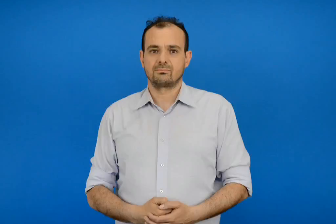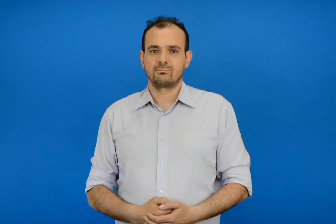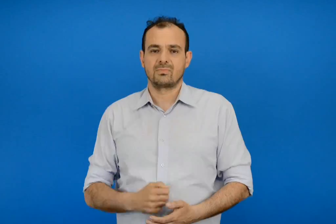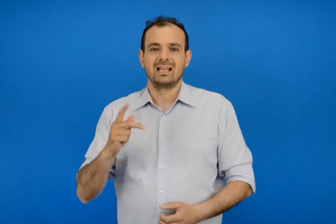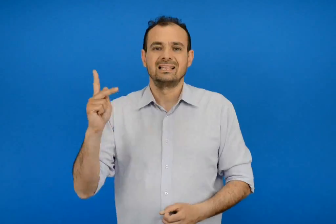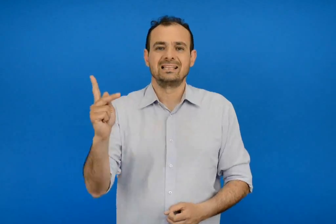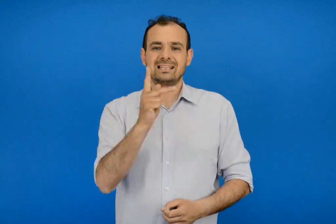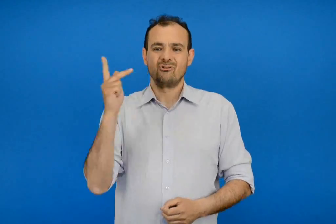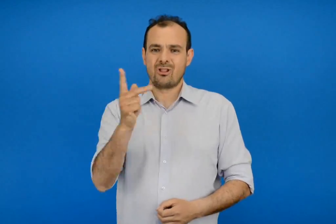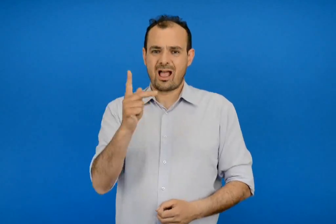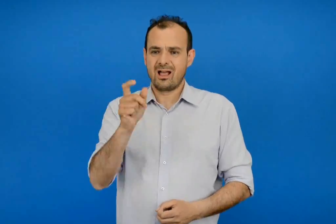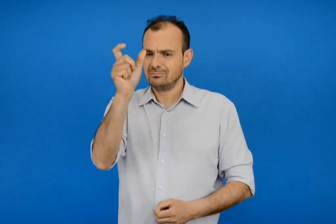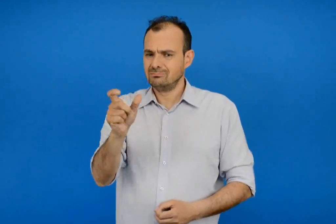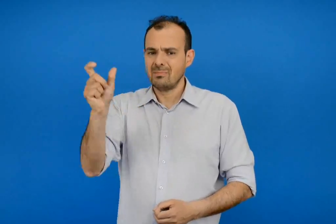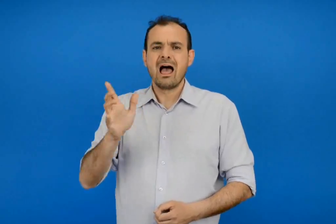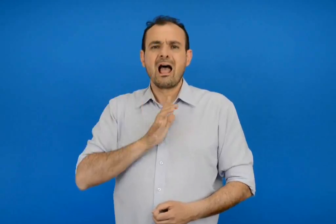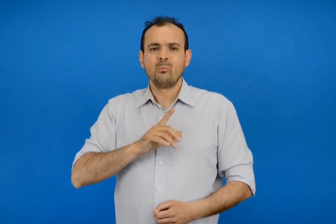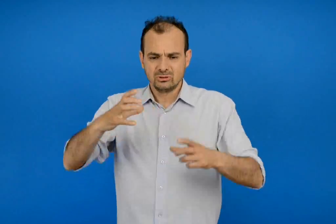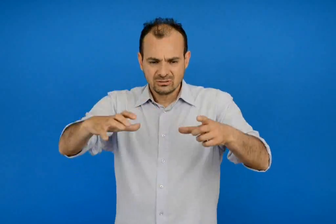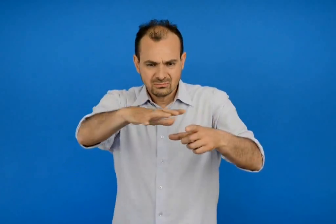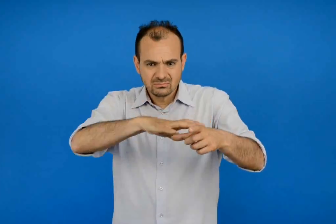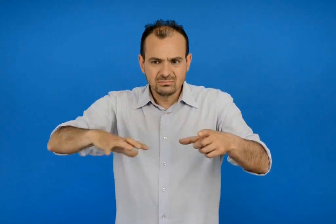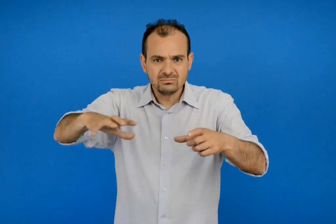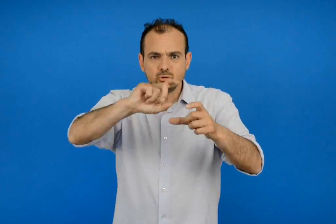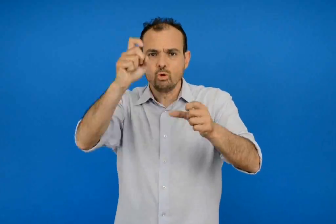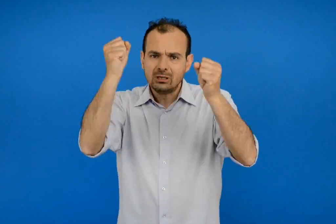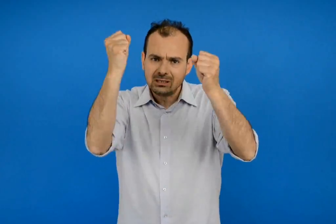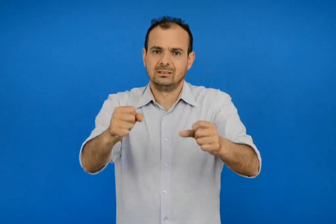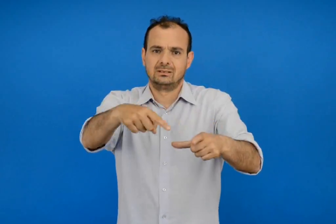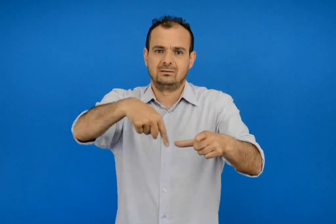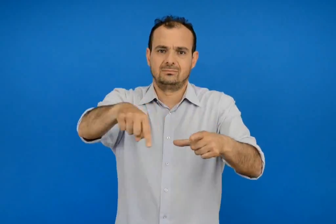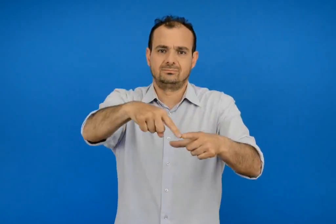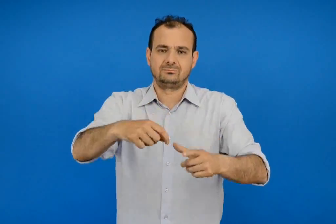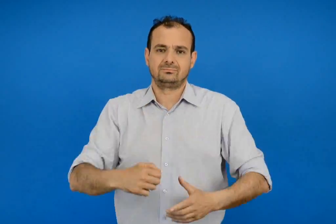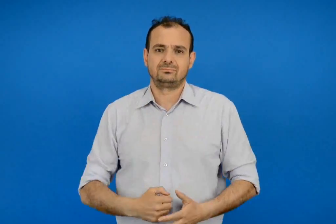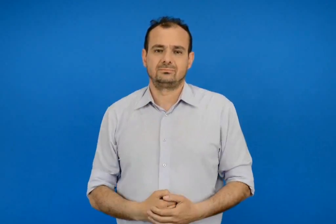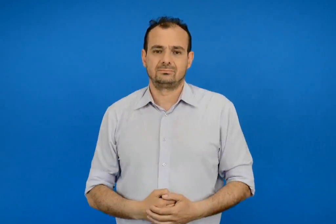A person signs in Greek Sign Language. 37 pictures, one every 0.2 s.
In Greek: κοινωνία οι άνθρωποι που ζουν σε έναν τόπο
